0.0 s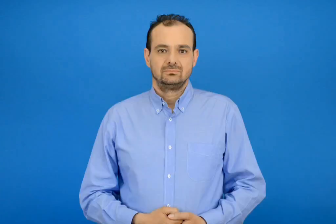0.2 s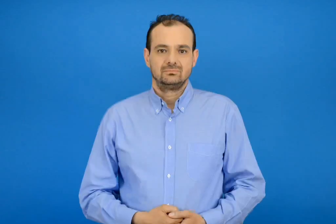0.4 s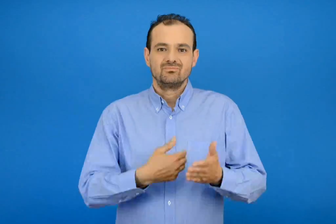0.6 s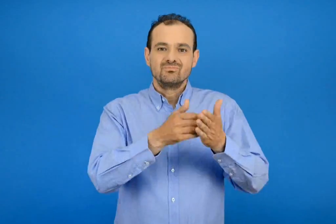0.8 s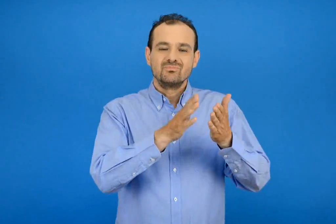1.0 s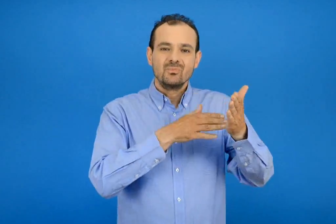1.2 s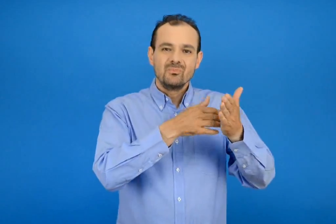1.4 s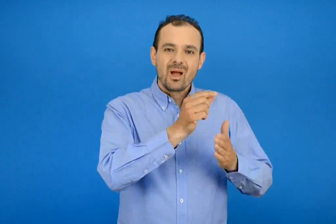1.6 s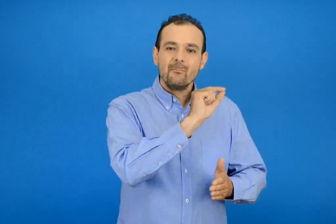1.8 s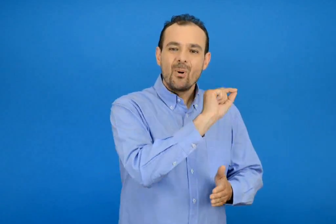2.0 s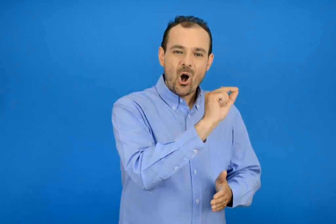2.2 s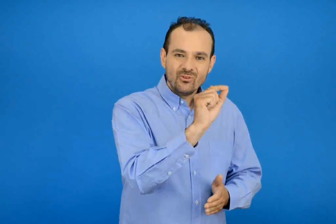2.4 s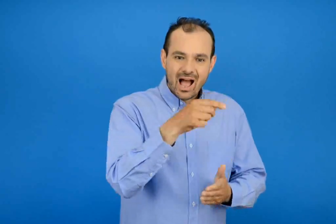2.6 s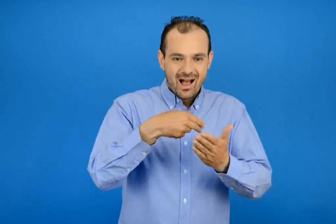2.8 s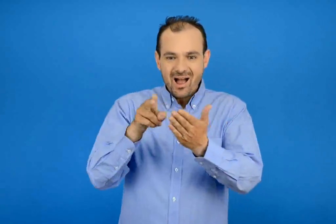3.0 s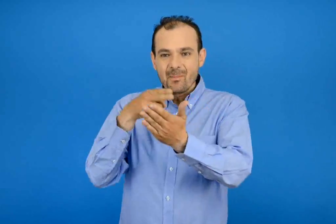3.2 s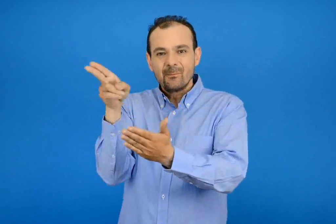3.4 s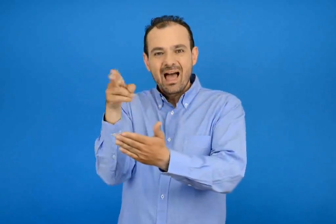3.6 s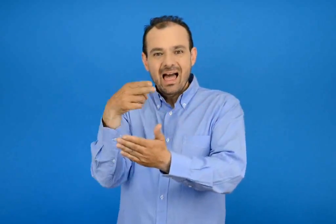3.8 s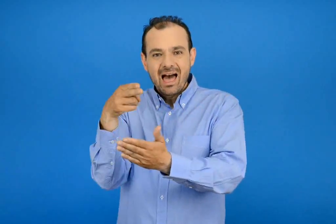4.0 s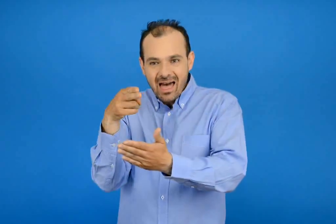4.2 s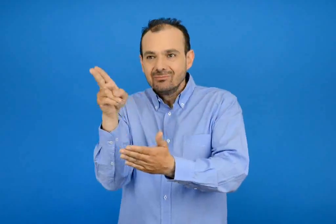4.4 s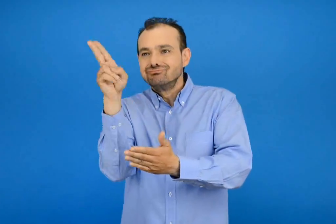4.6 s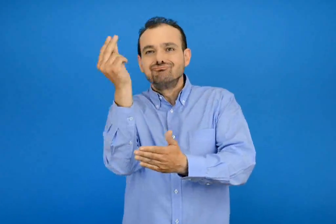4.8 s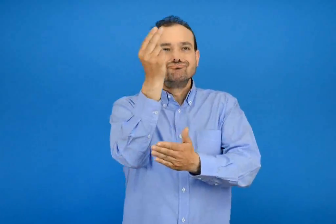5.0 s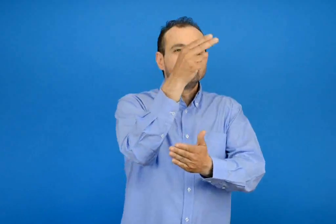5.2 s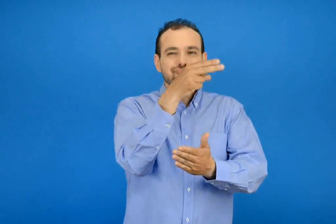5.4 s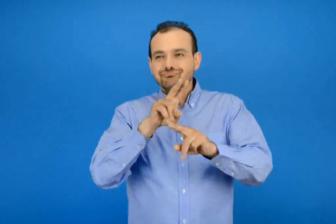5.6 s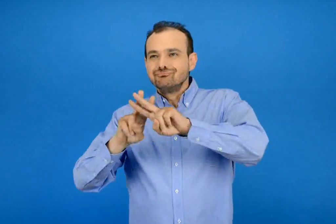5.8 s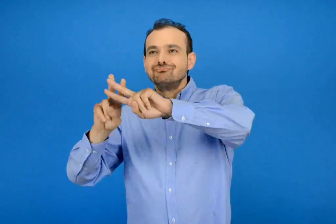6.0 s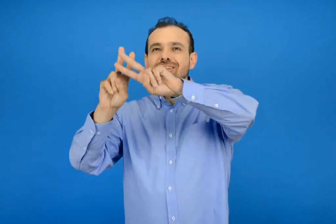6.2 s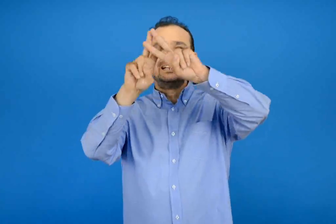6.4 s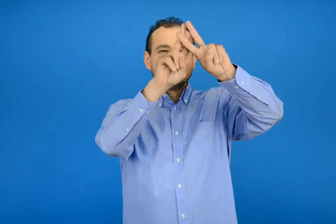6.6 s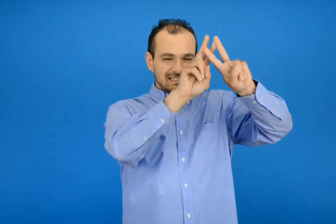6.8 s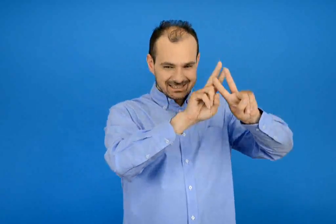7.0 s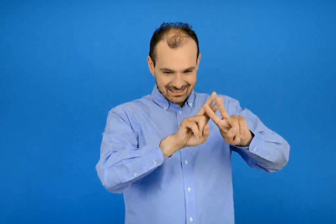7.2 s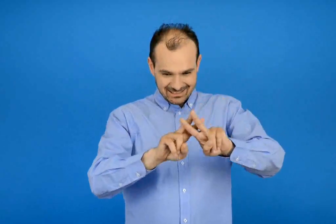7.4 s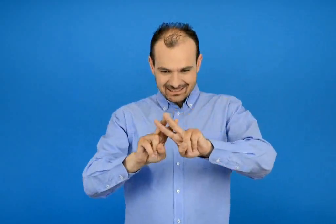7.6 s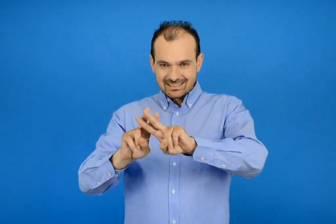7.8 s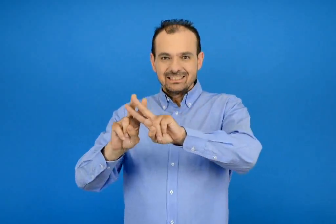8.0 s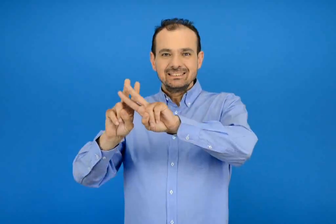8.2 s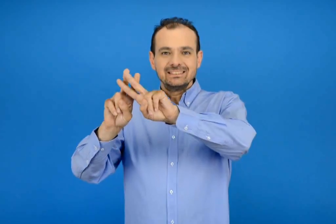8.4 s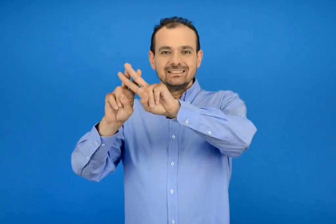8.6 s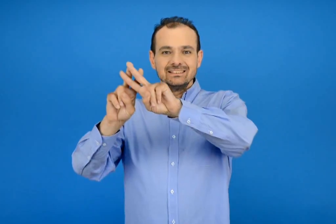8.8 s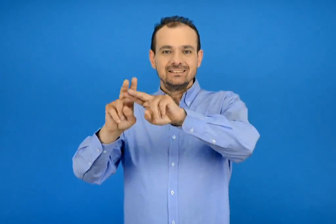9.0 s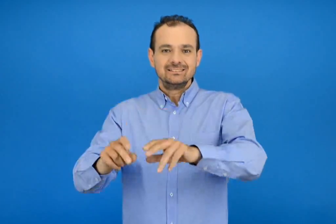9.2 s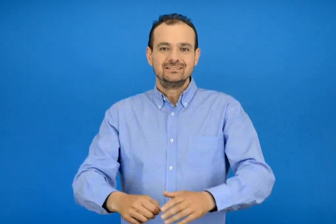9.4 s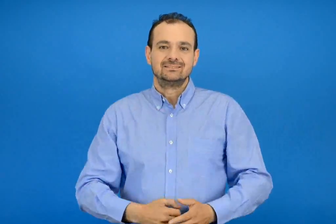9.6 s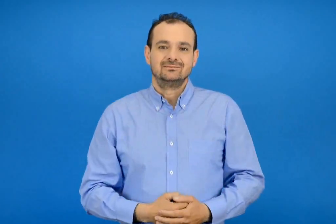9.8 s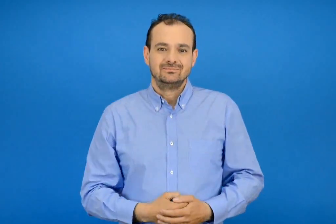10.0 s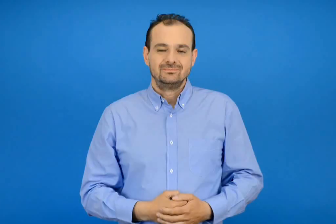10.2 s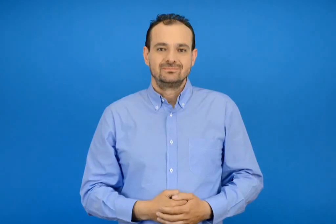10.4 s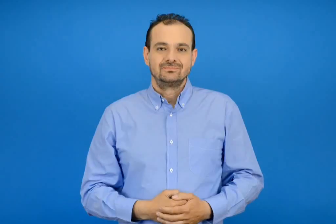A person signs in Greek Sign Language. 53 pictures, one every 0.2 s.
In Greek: με μολυβιά και πινέλα ζωγραφίζουνε τα αστέρια
